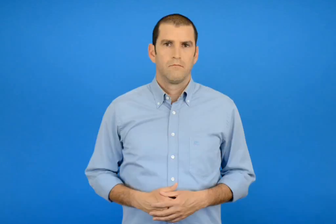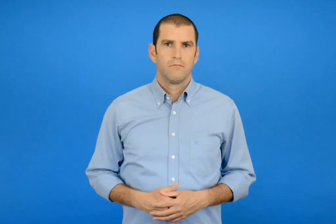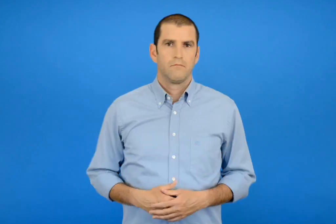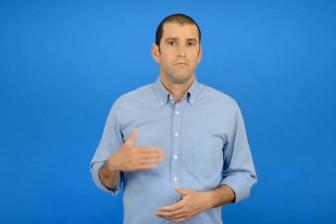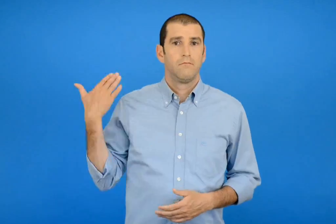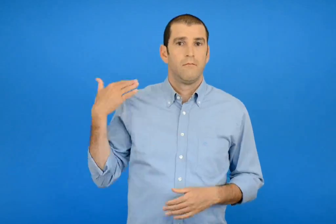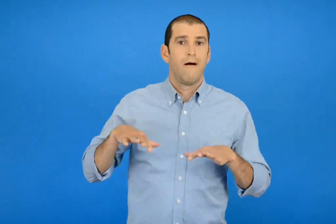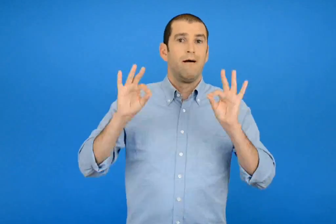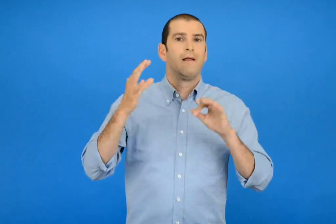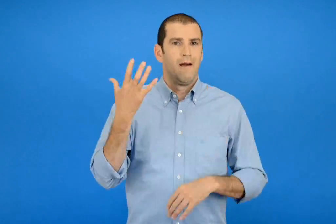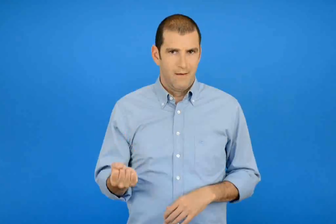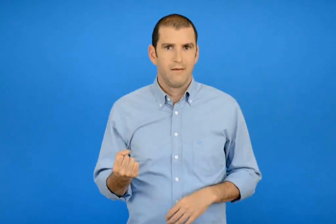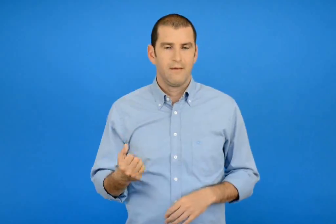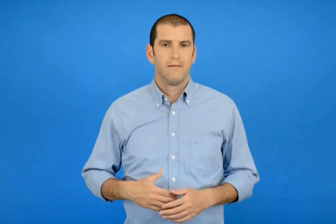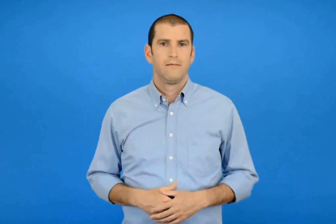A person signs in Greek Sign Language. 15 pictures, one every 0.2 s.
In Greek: είχαν αρχικά
